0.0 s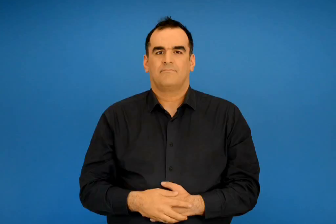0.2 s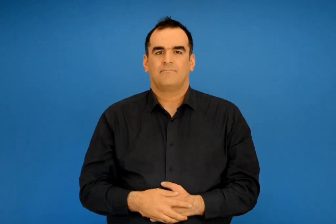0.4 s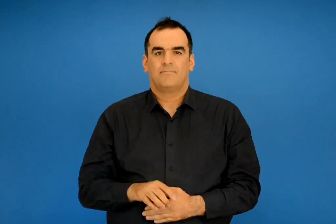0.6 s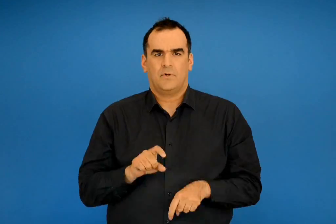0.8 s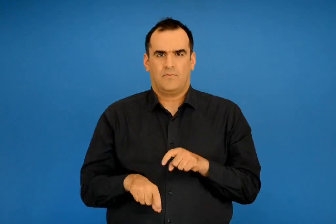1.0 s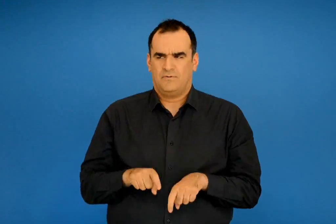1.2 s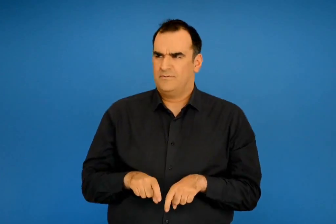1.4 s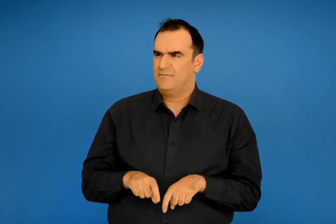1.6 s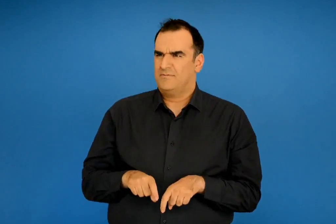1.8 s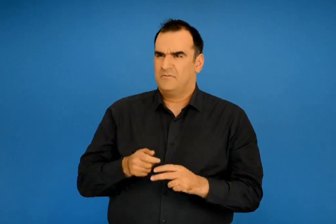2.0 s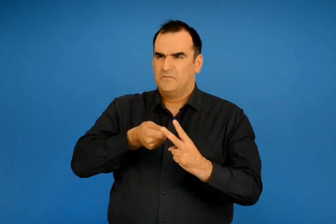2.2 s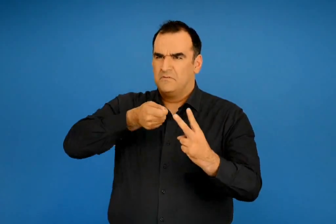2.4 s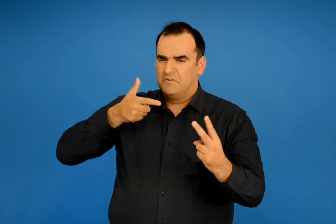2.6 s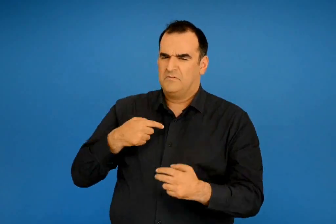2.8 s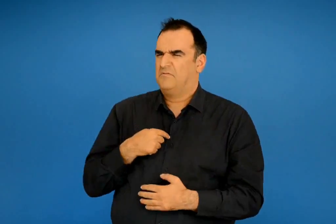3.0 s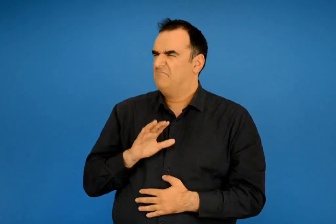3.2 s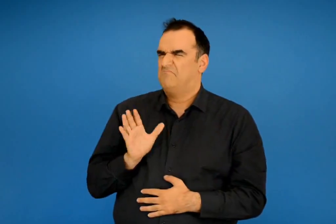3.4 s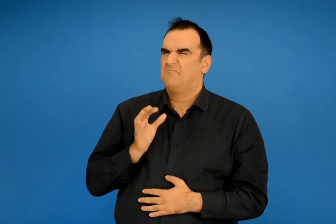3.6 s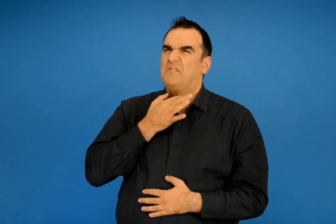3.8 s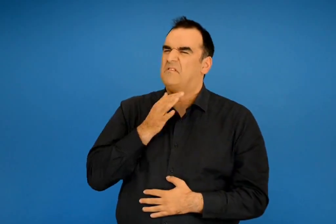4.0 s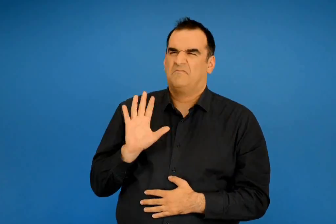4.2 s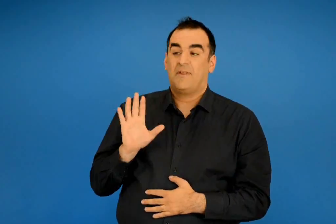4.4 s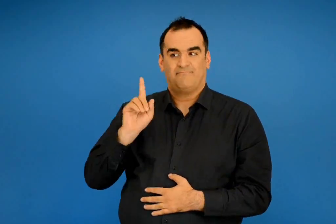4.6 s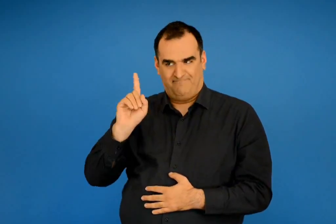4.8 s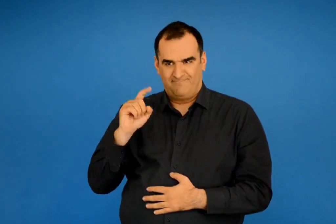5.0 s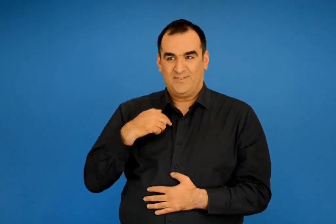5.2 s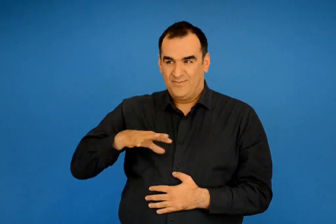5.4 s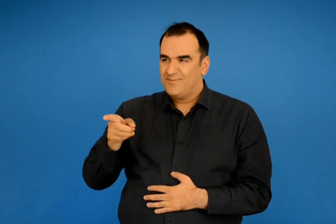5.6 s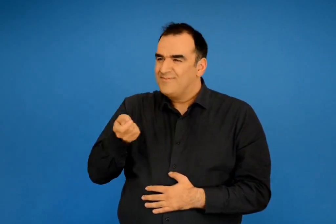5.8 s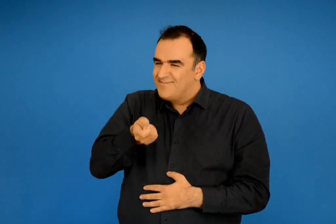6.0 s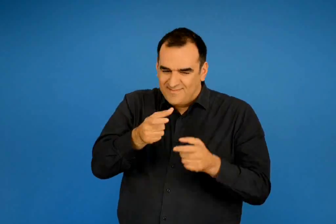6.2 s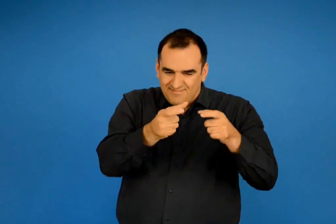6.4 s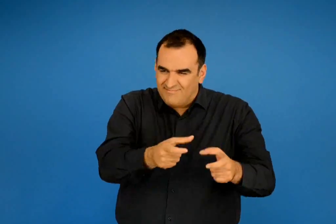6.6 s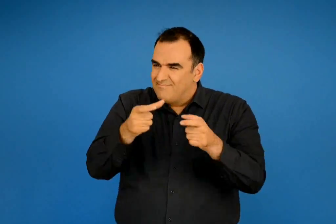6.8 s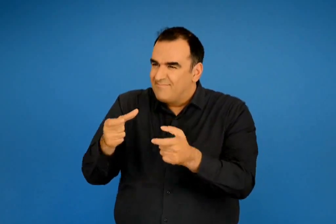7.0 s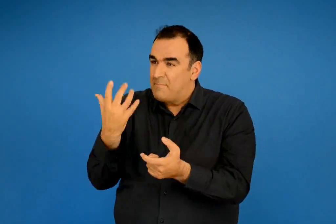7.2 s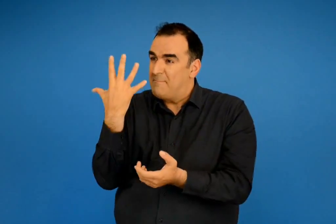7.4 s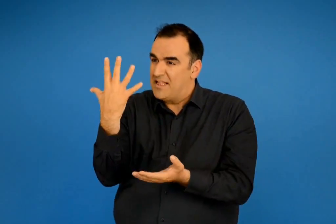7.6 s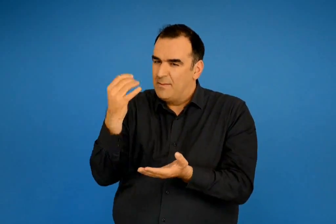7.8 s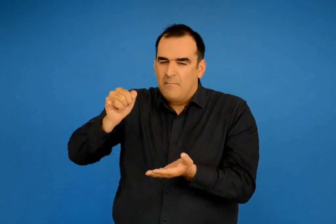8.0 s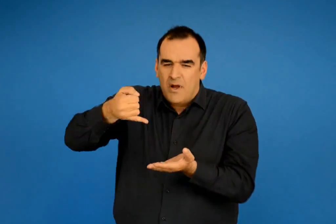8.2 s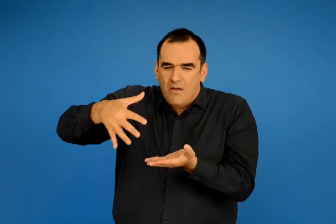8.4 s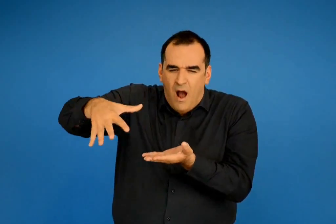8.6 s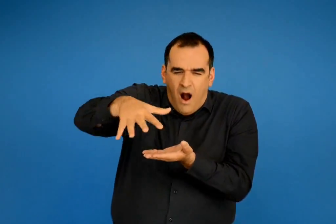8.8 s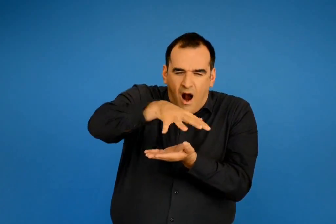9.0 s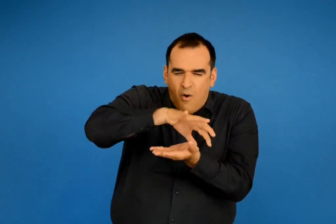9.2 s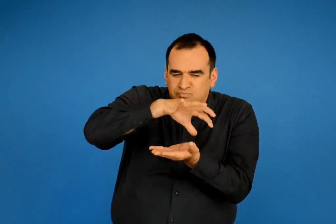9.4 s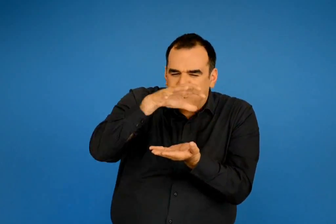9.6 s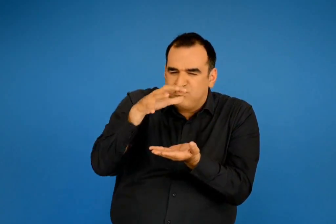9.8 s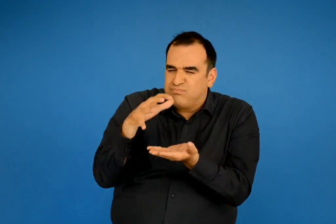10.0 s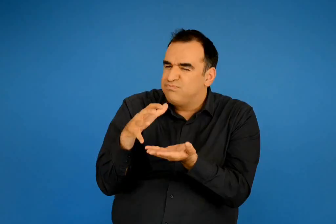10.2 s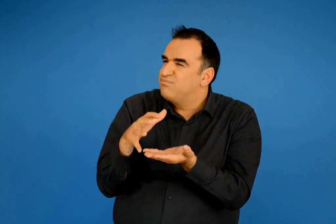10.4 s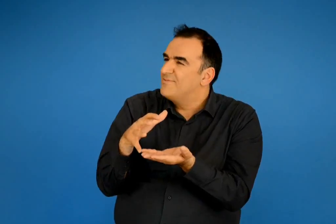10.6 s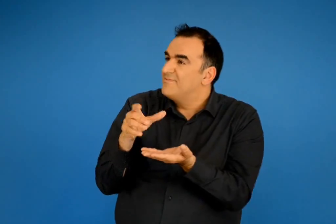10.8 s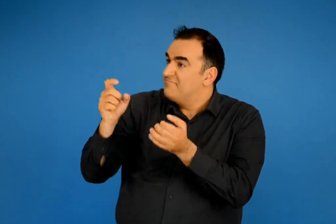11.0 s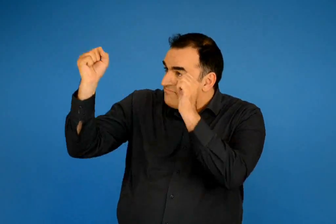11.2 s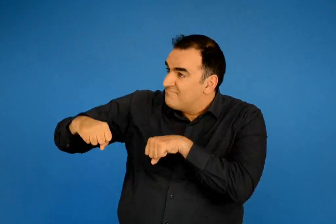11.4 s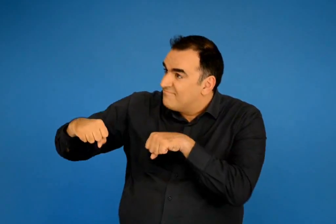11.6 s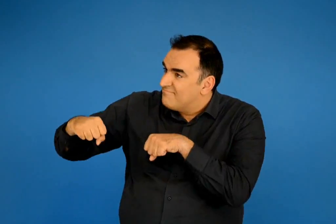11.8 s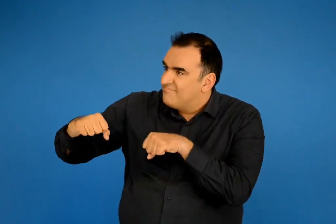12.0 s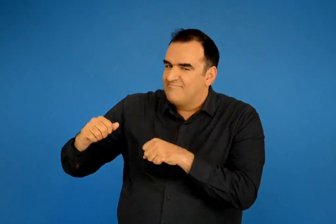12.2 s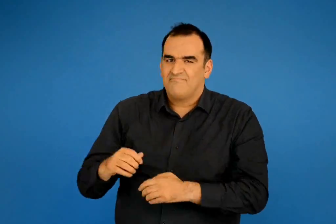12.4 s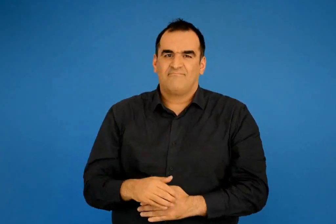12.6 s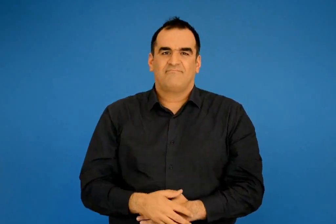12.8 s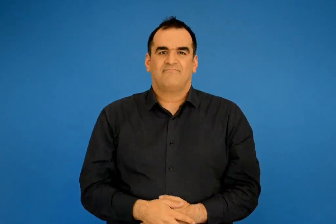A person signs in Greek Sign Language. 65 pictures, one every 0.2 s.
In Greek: όχι είπε ο τραγοπόδης δε μου χρειάζεται θα μου δώσεις πέντε τηγανίτες μεγάλες και καλοψημένες με μπόλικο μελί απάνω σύμφωνοι ;
